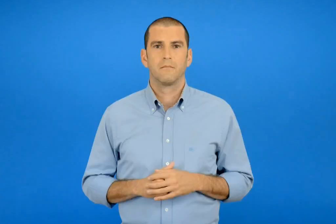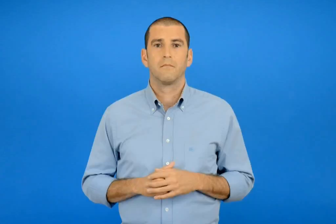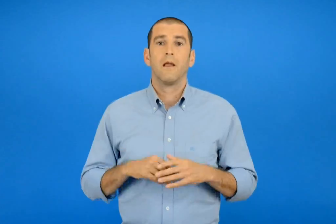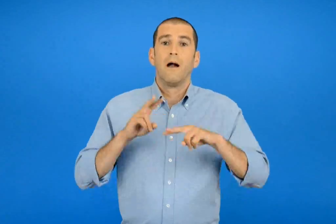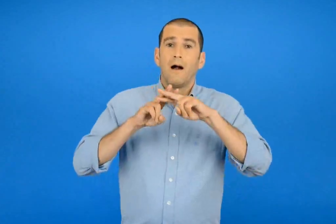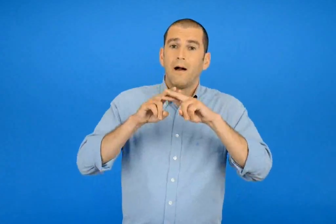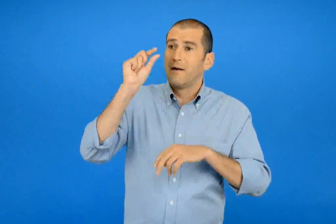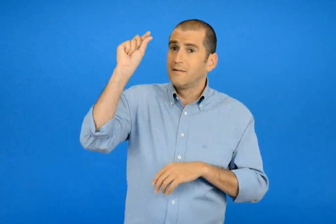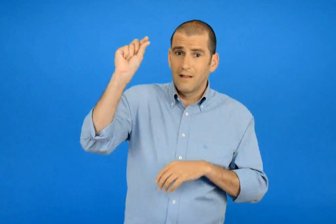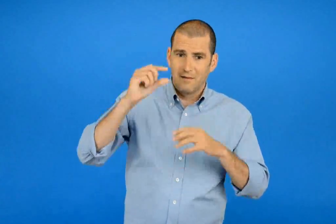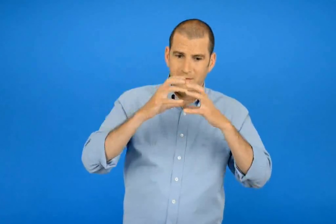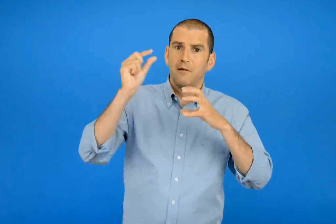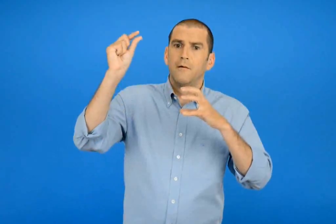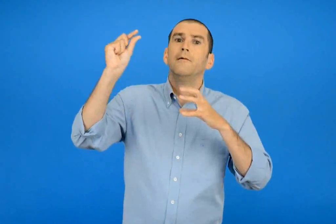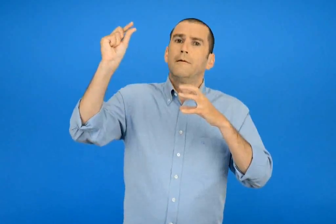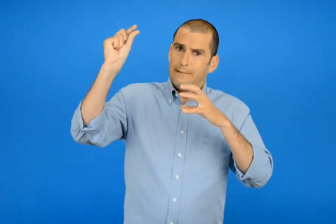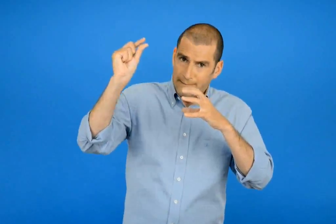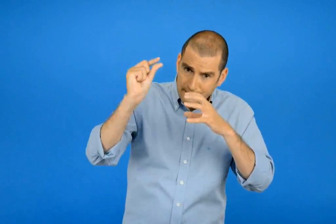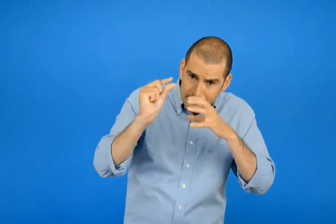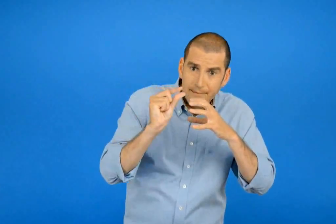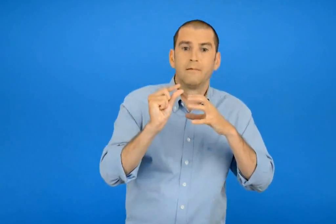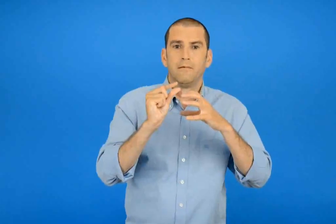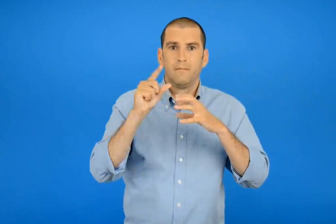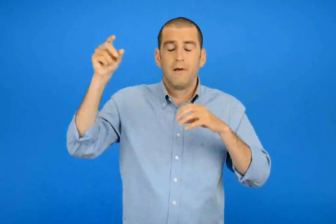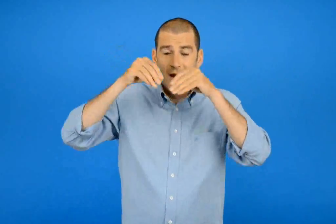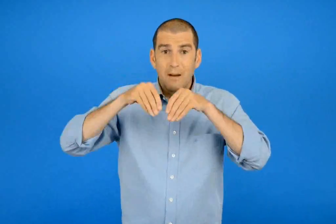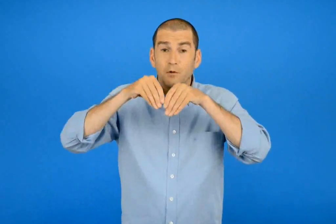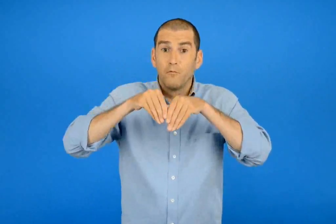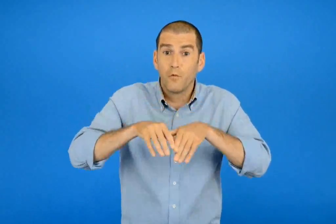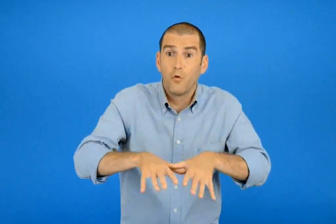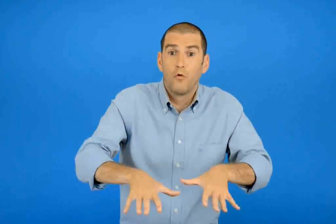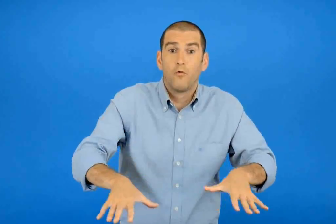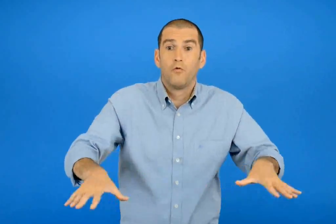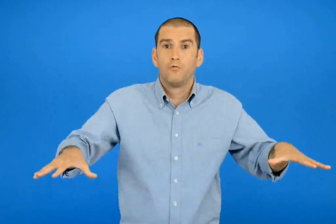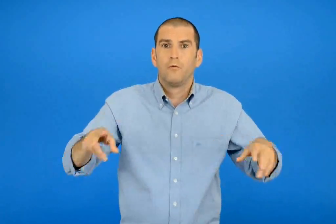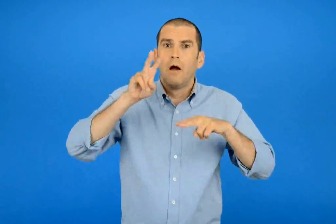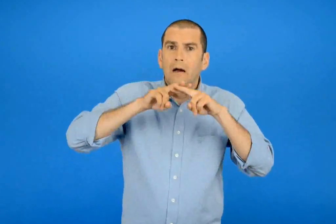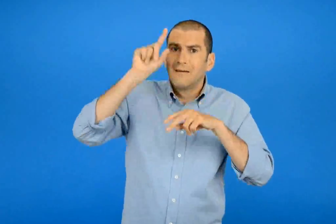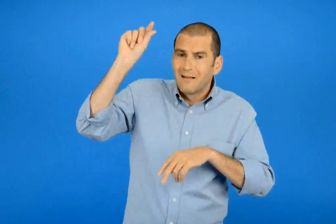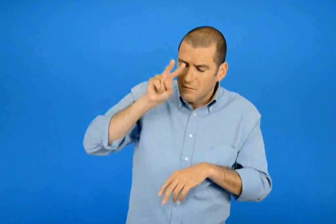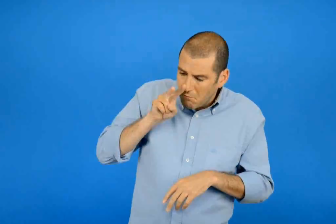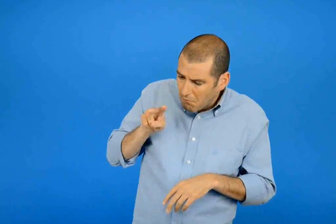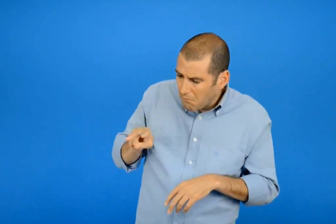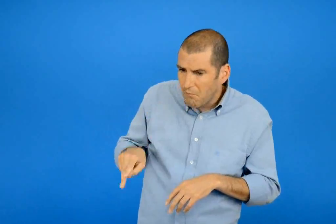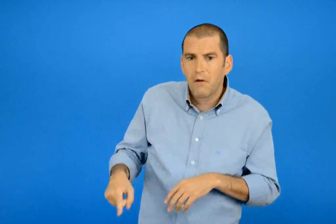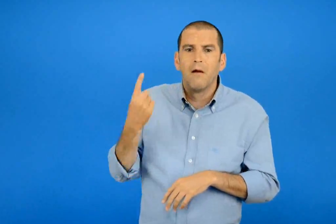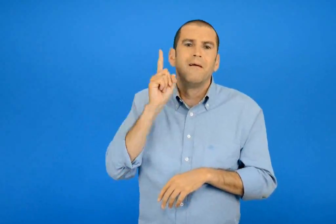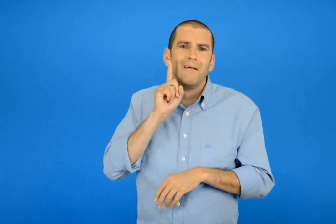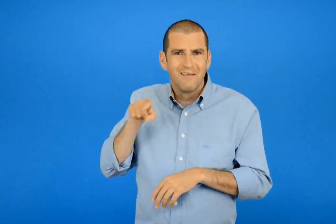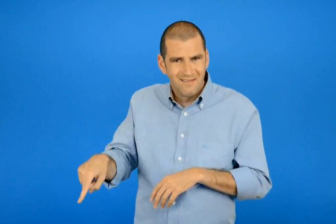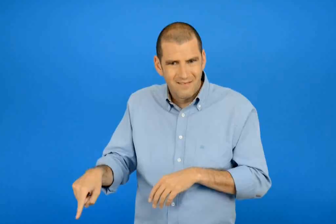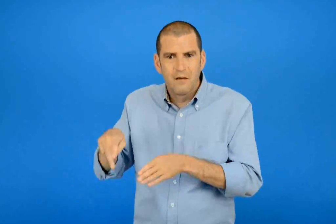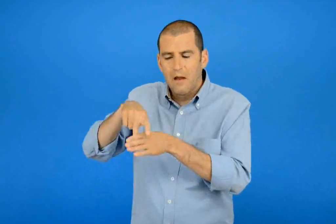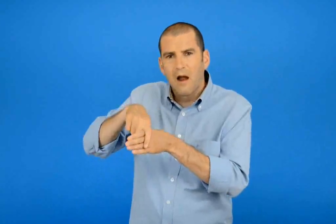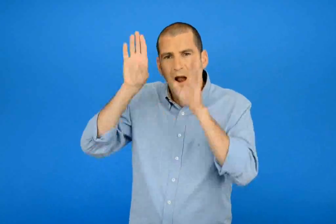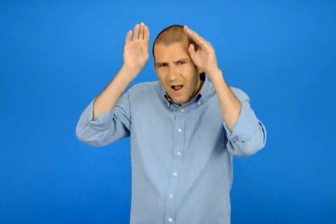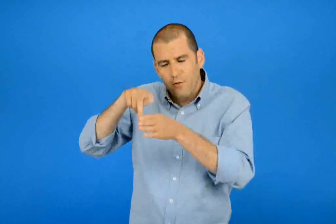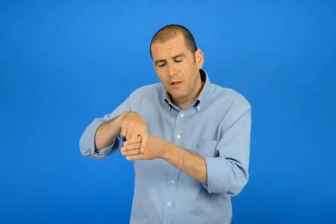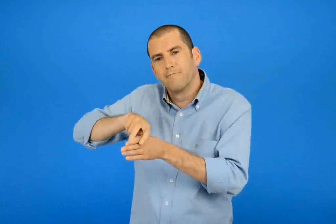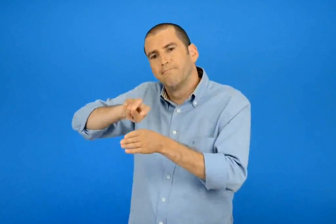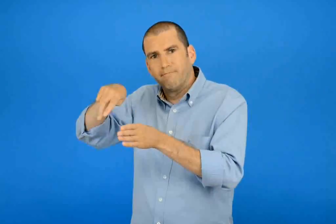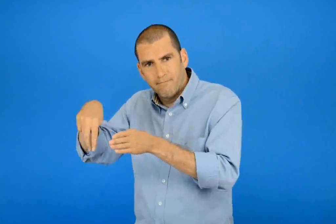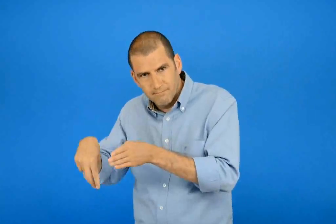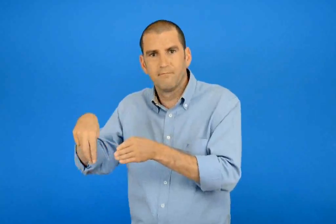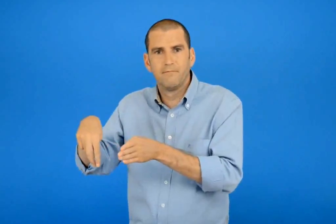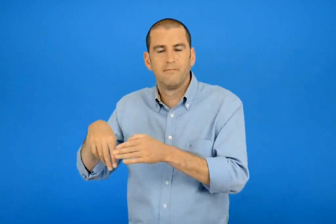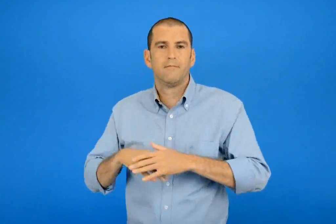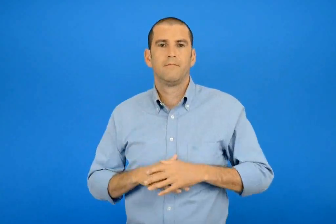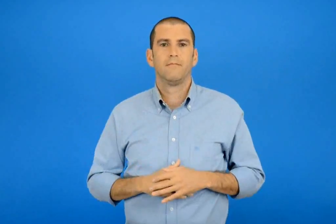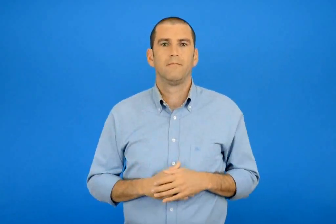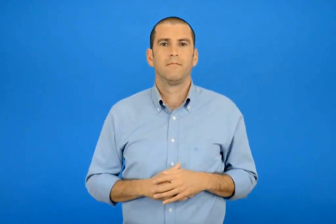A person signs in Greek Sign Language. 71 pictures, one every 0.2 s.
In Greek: το αστεράκι πλησίασε λίγο περισσότερο η λάμψη του μεγάλωσε το αστεράκι είδε τη γυναικά να κατεβαίνει από το γαϊδουράκι
